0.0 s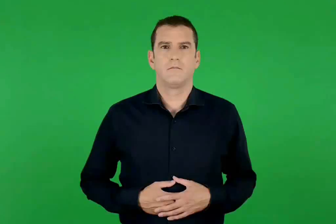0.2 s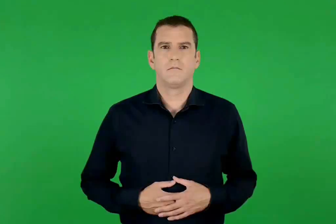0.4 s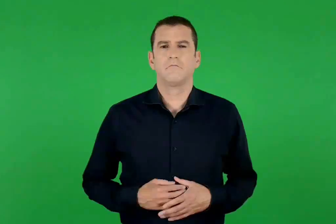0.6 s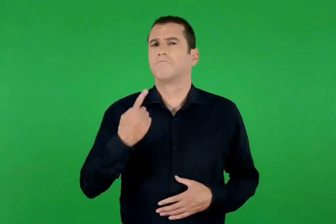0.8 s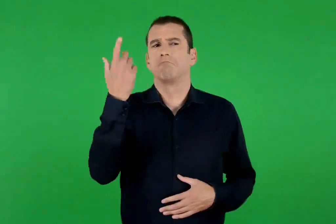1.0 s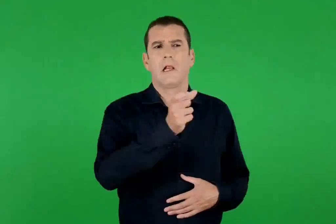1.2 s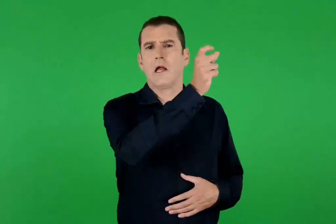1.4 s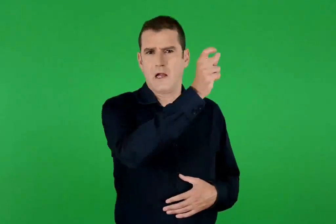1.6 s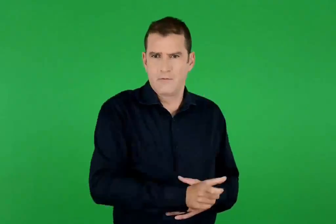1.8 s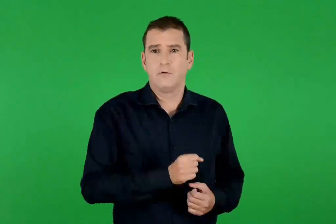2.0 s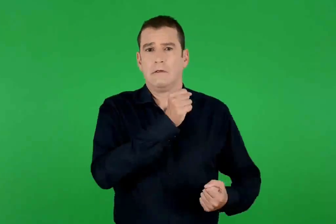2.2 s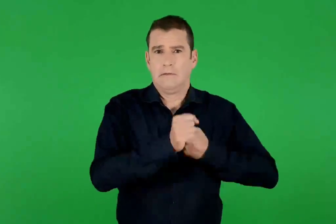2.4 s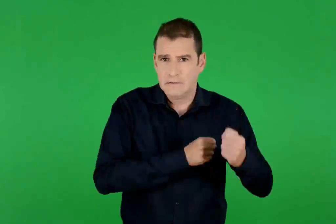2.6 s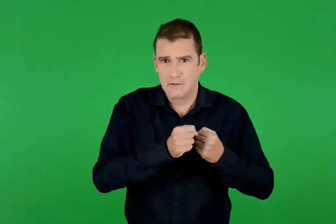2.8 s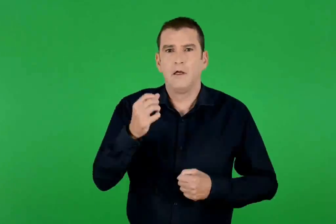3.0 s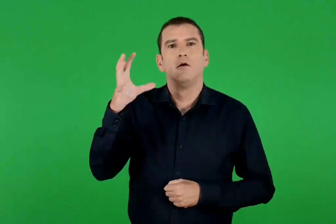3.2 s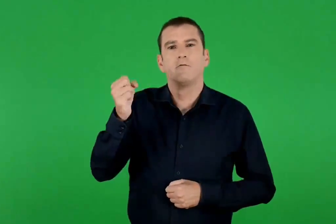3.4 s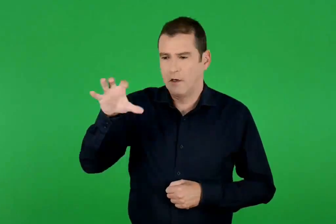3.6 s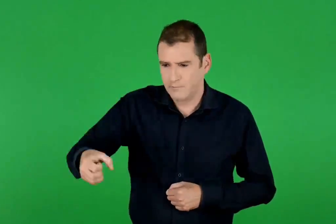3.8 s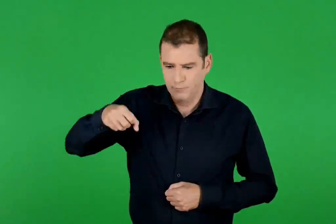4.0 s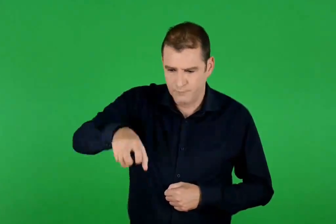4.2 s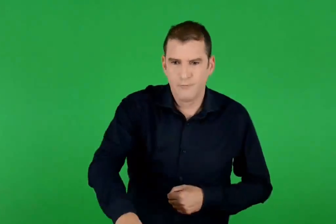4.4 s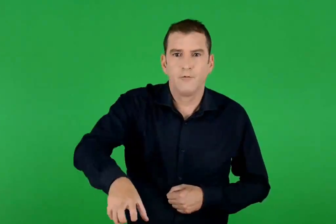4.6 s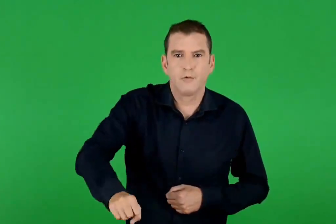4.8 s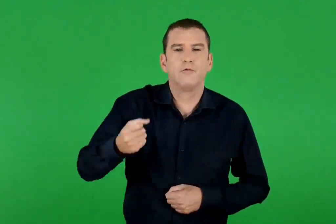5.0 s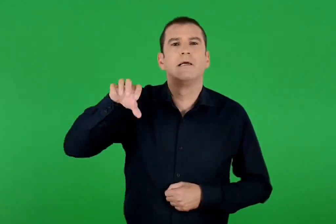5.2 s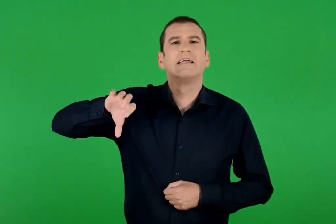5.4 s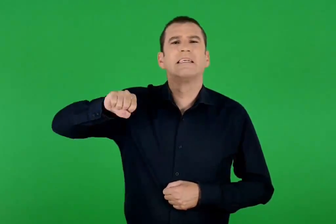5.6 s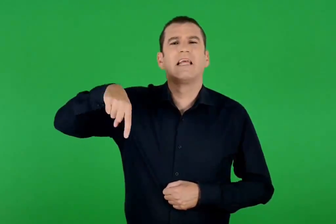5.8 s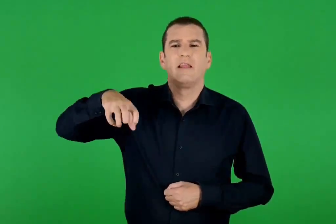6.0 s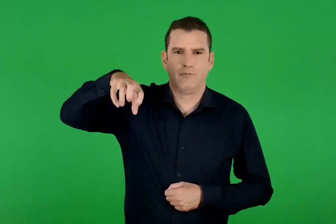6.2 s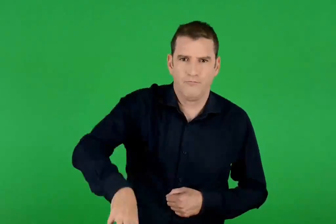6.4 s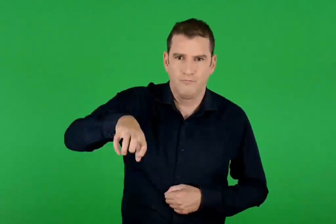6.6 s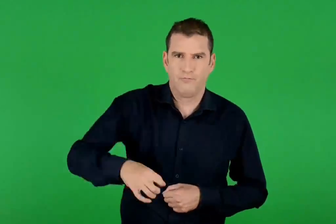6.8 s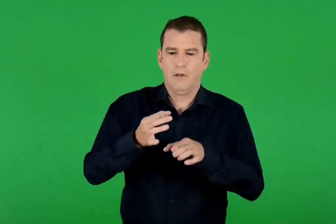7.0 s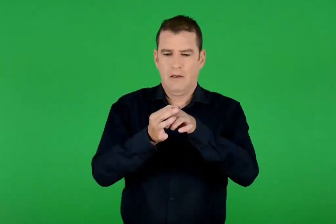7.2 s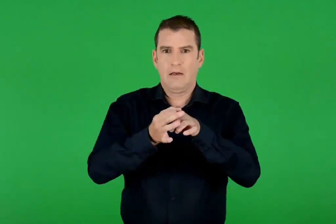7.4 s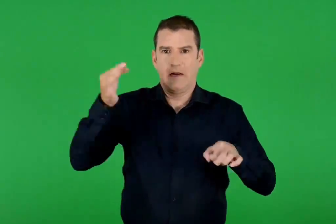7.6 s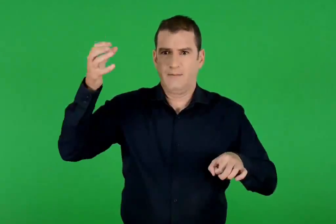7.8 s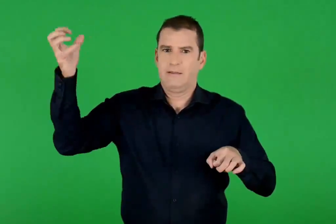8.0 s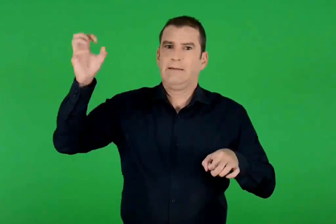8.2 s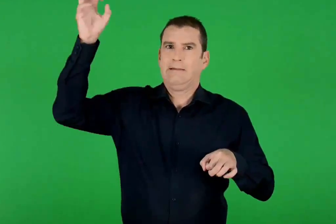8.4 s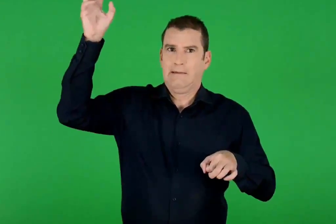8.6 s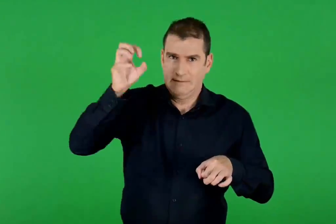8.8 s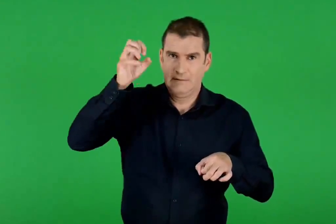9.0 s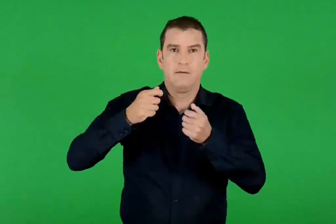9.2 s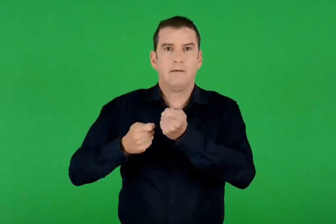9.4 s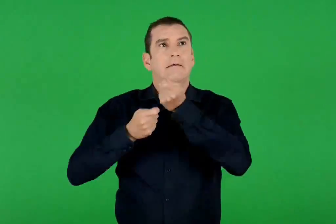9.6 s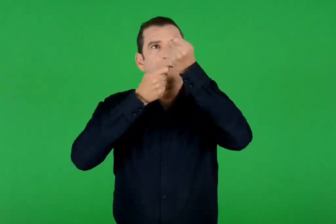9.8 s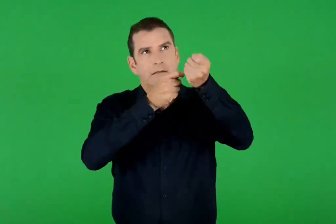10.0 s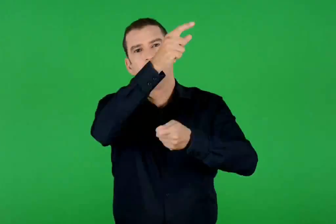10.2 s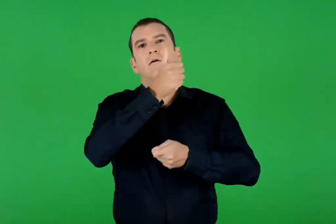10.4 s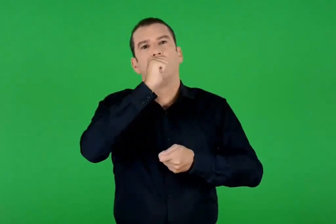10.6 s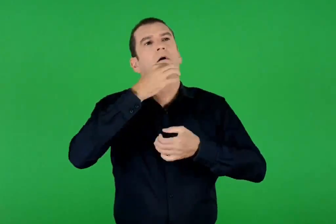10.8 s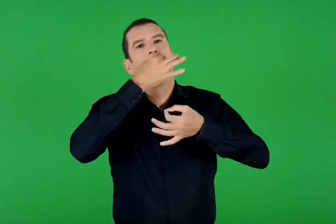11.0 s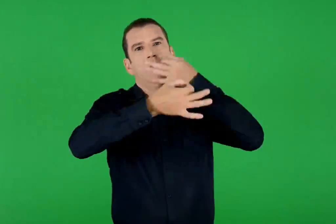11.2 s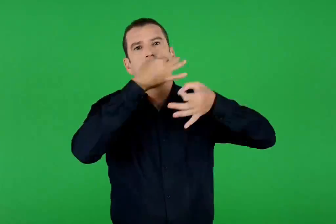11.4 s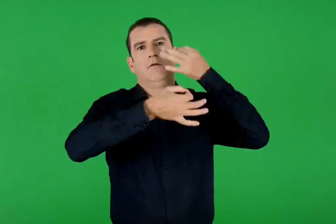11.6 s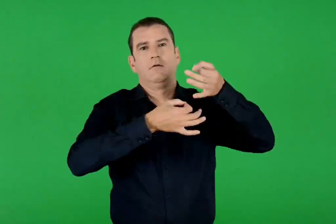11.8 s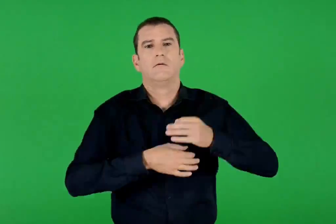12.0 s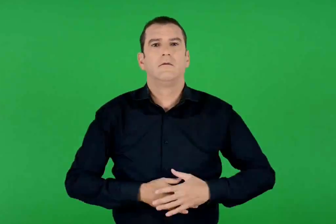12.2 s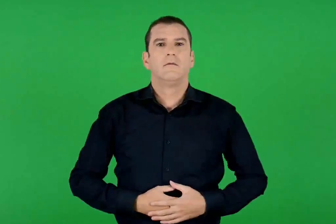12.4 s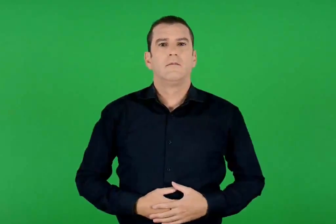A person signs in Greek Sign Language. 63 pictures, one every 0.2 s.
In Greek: έτρεξε τότε κάποιος και βούτηξε ένα σφουγγάρι στο ξίδι , το στερέωσε πάνω σε ένα καλάμι και του έδωσε να πιει λέγοντας
